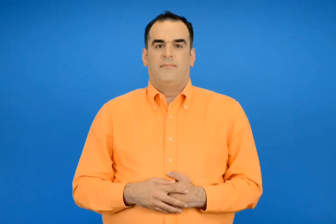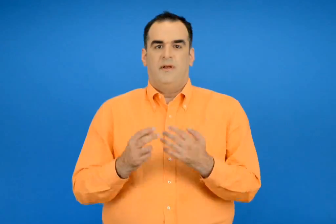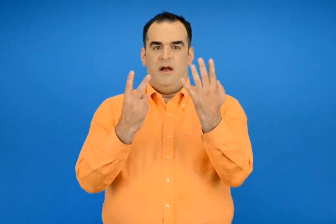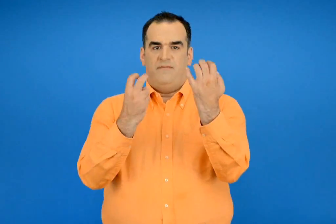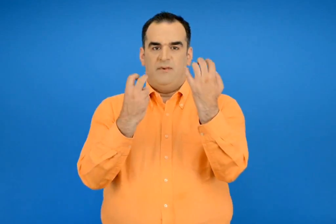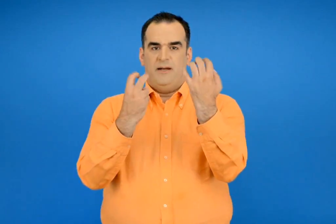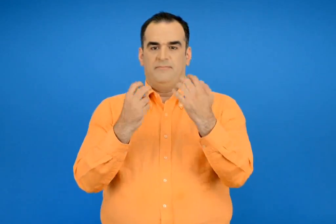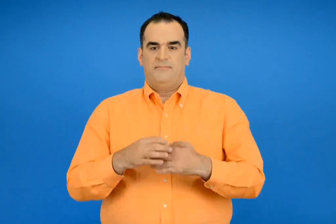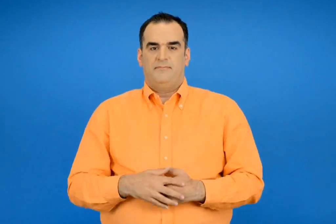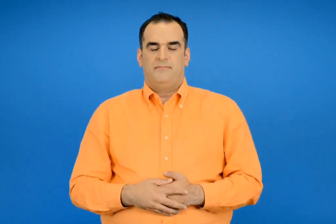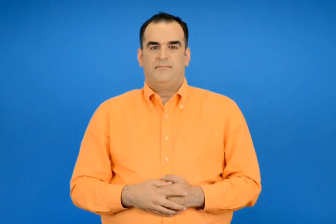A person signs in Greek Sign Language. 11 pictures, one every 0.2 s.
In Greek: εβδομήντα
